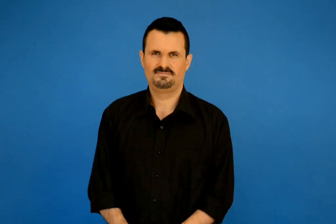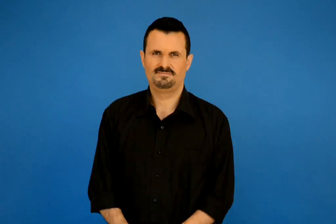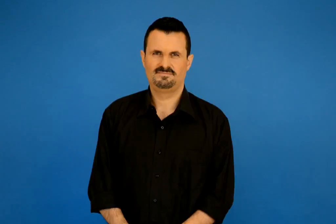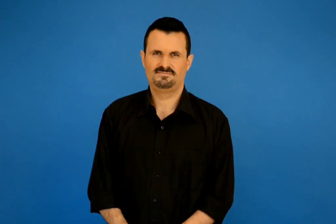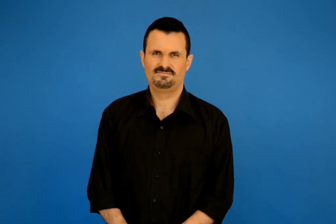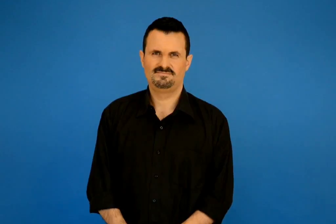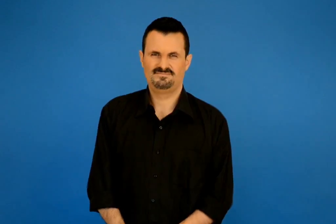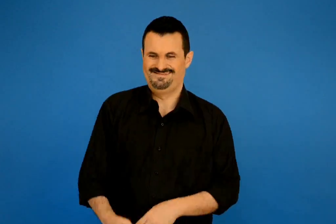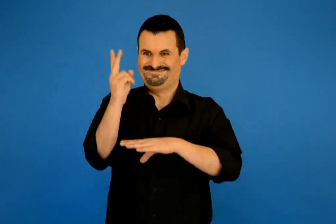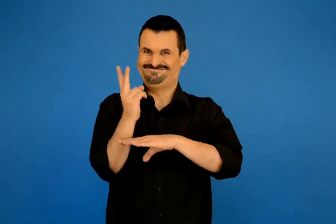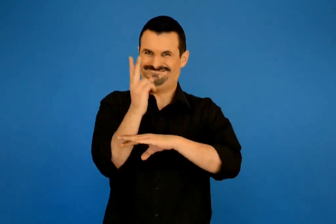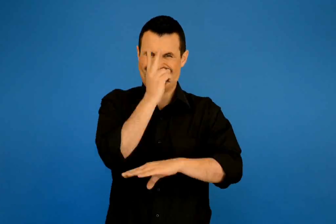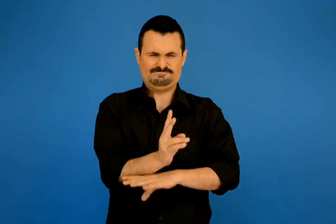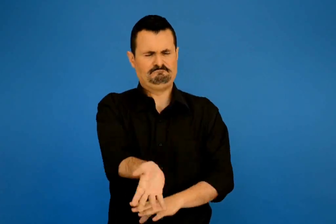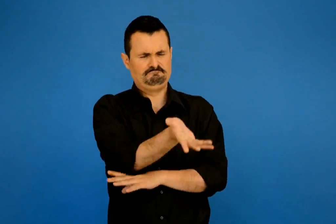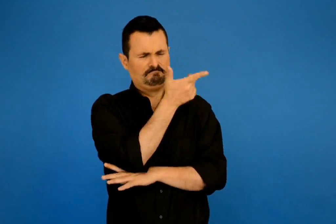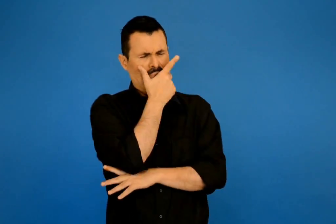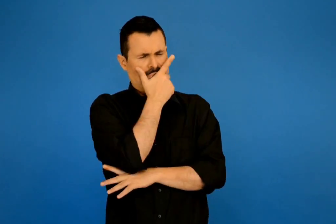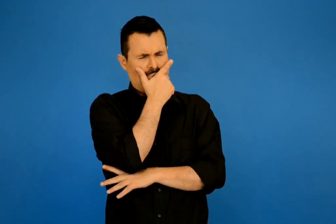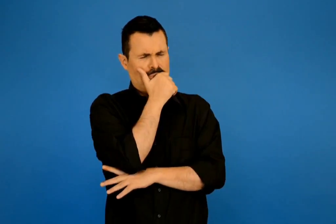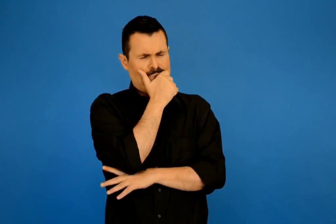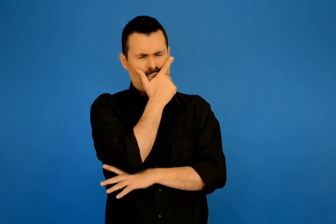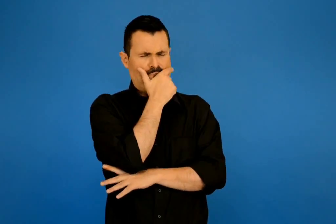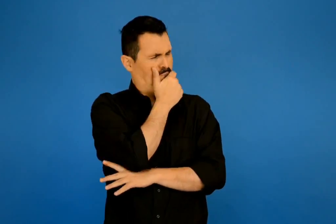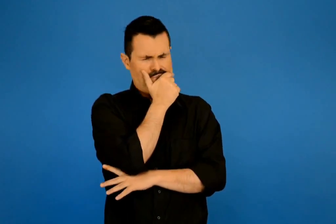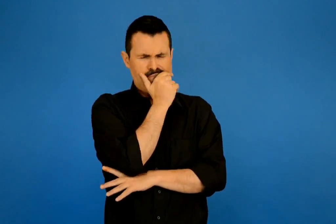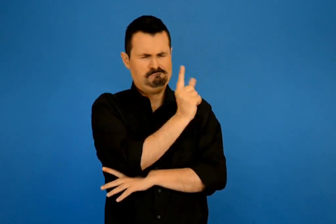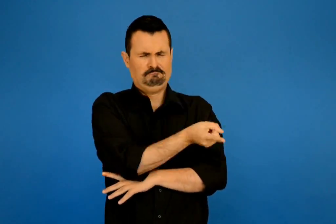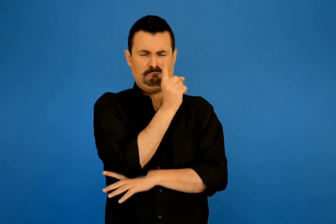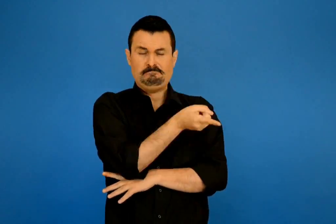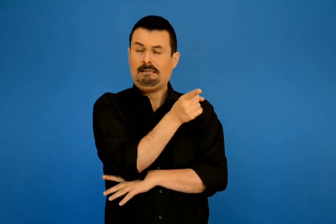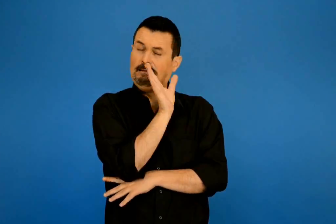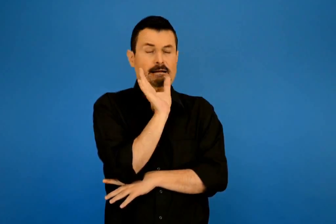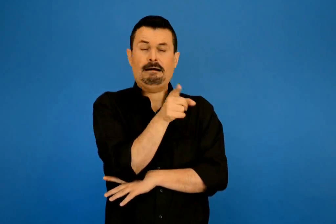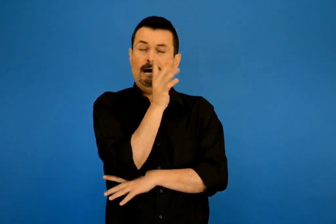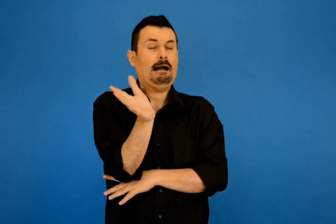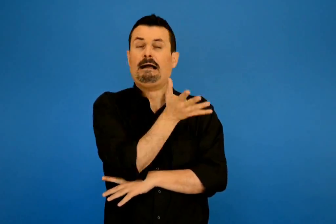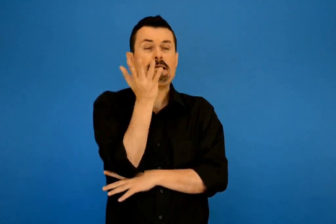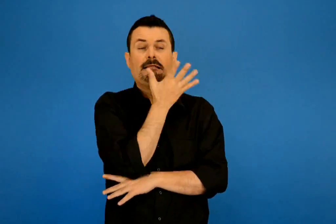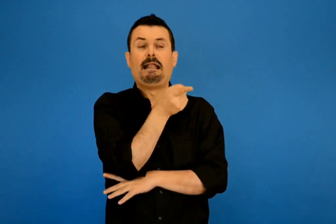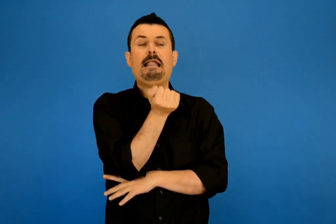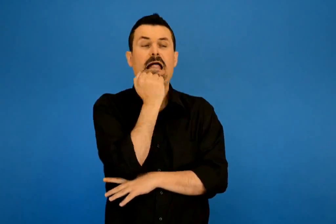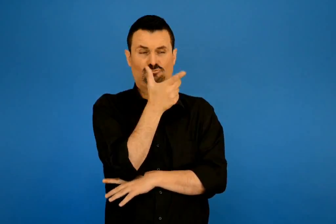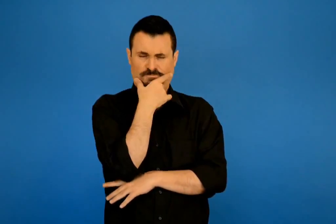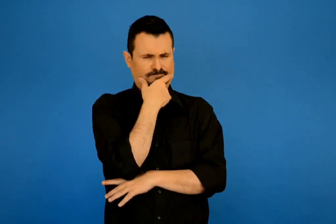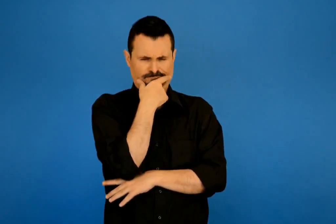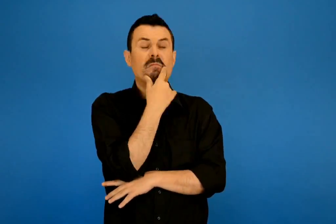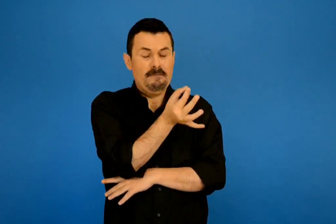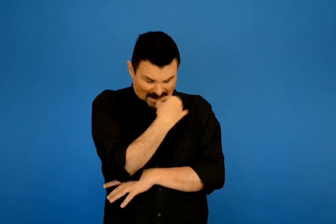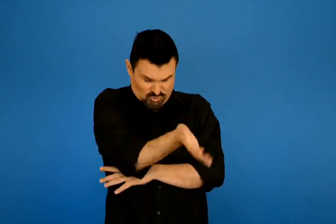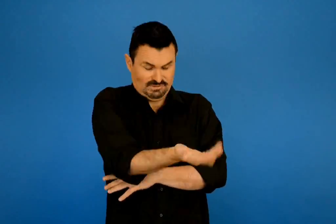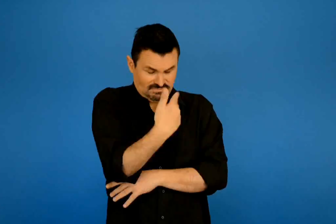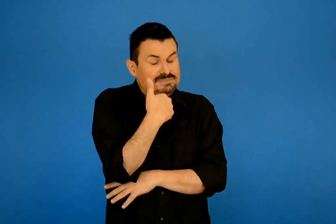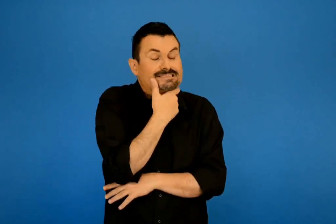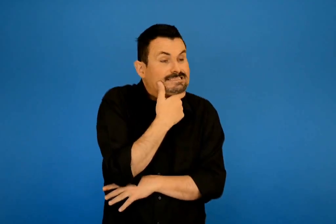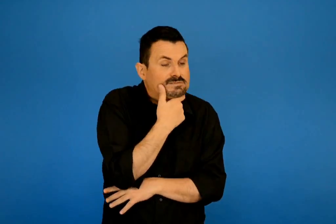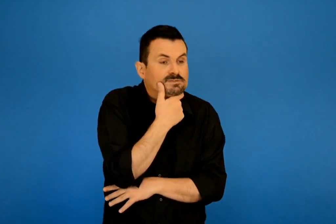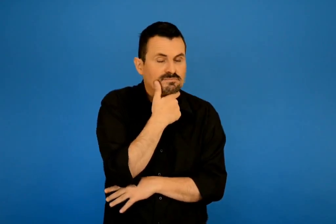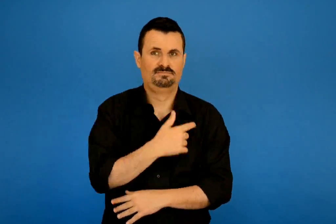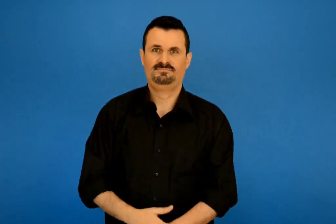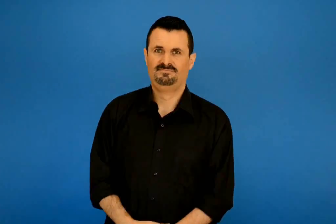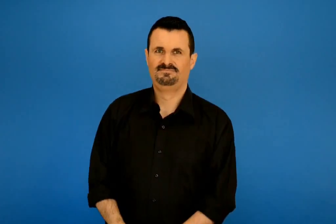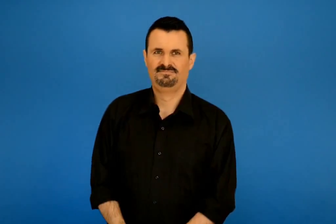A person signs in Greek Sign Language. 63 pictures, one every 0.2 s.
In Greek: κάποιο λάθος μυρίζομαι κολοτούμπα είπε ο πανωκάτω έλα για πες μου τι έκανες
